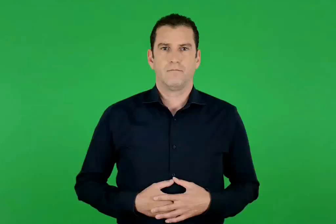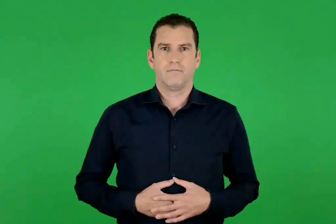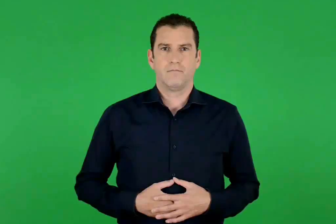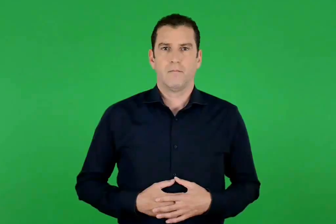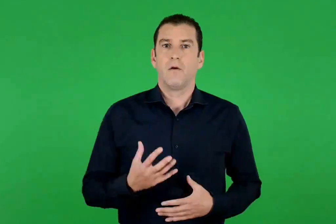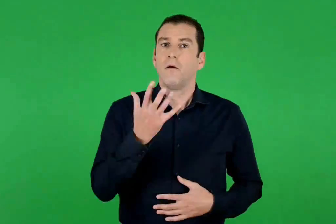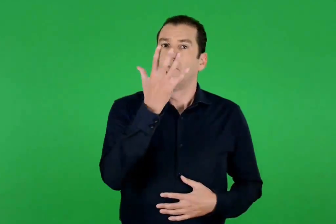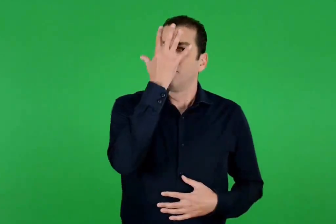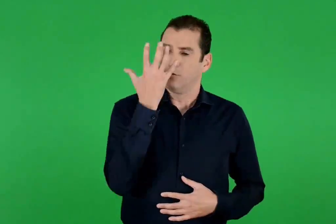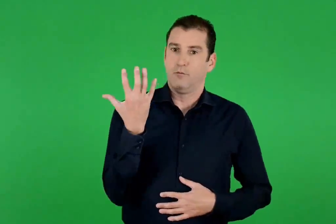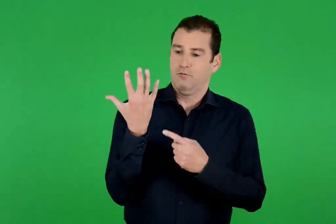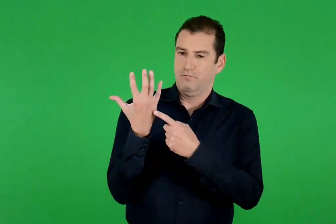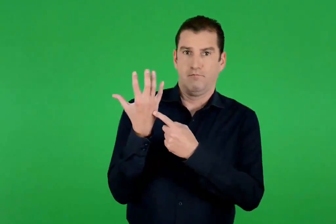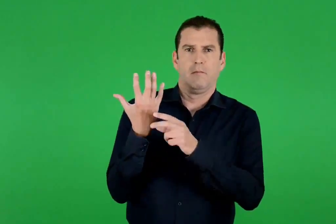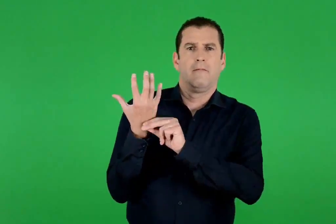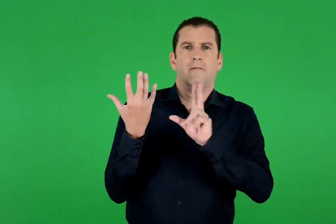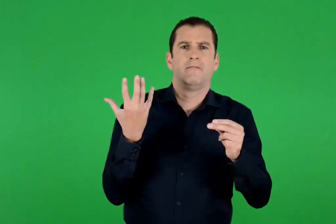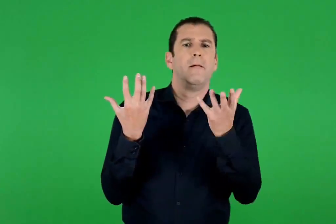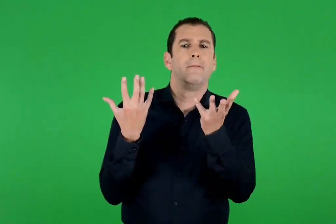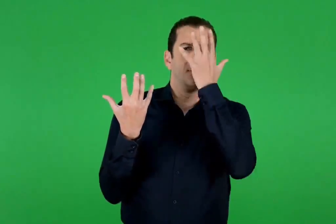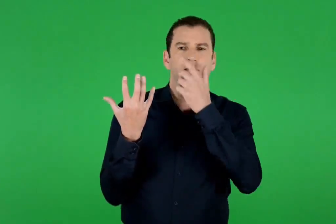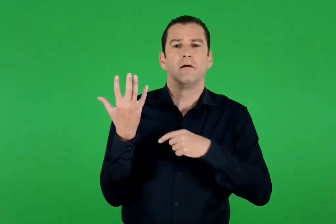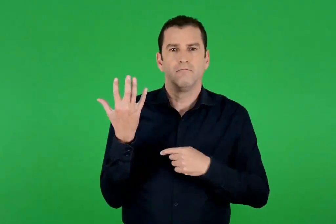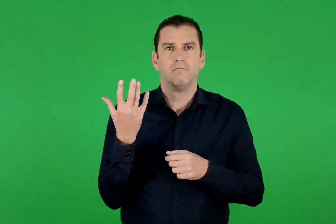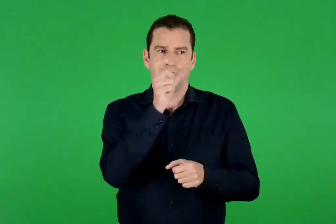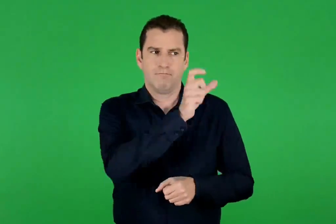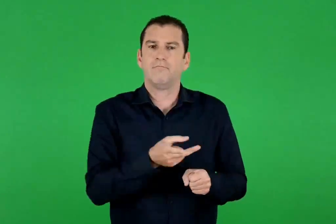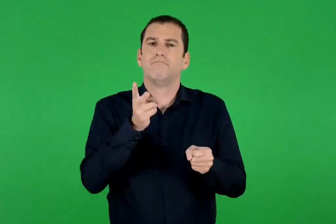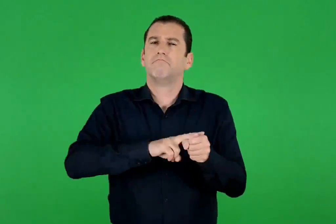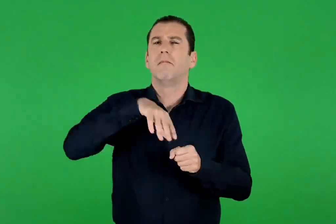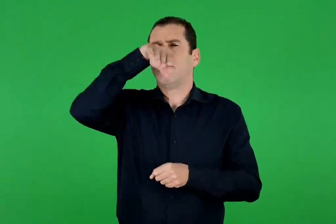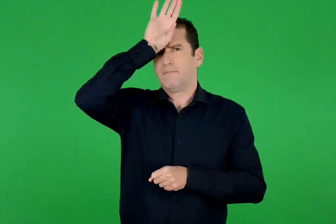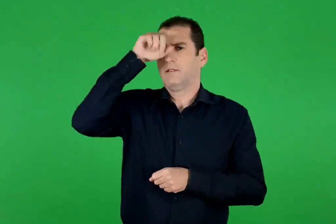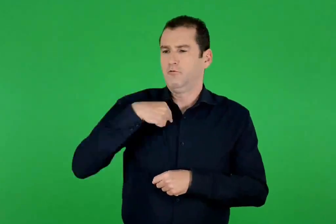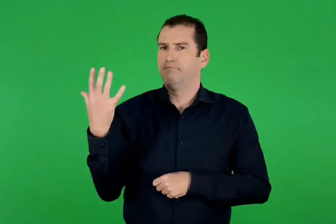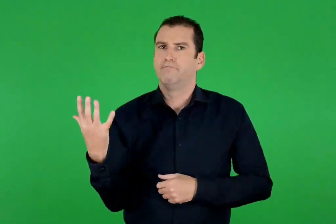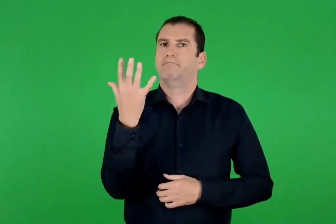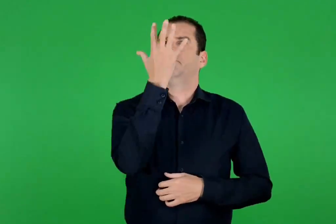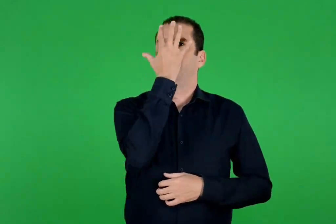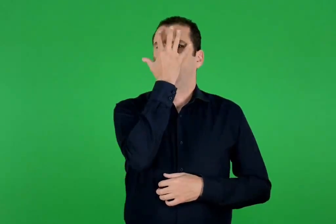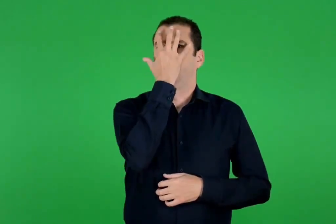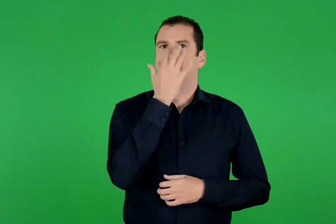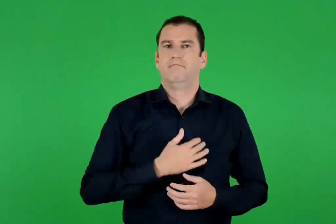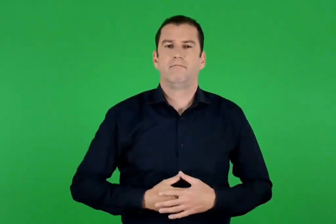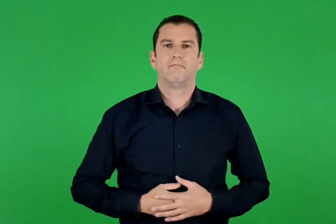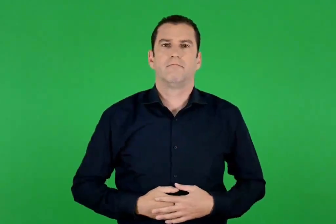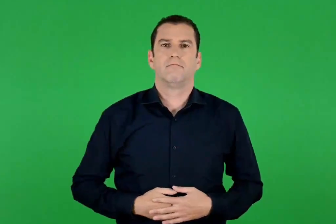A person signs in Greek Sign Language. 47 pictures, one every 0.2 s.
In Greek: είμαι ένα προσωπείο , μια μάσκα δηλαδή , που σκέπαζα το πρόσωπο κάποιου νεκρού βασιλιά
